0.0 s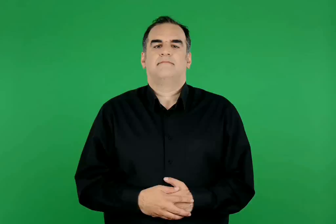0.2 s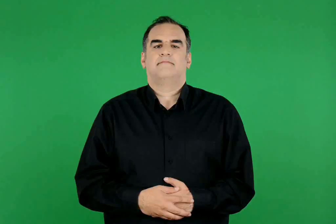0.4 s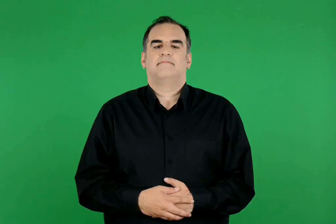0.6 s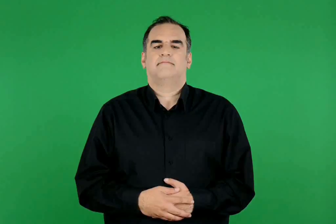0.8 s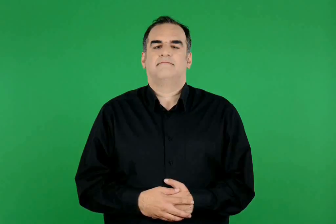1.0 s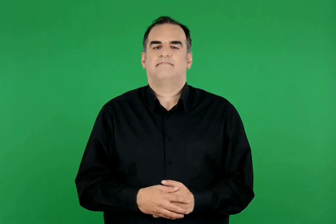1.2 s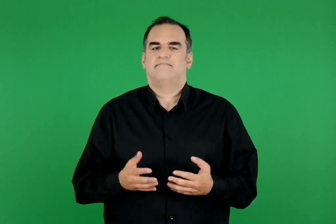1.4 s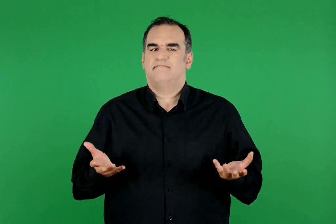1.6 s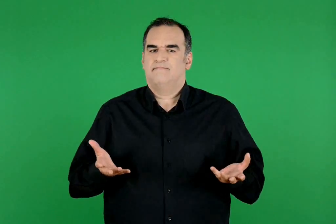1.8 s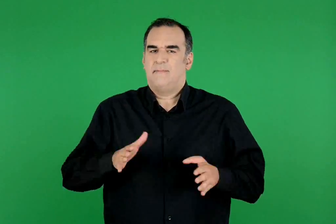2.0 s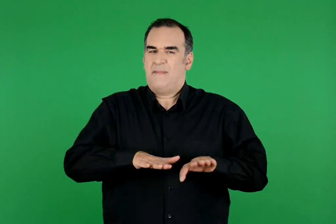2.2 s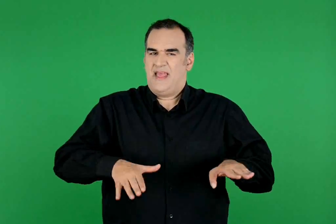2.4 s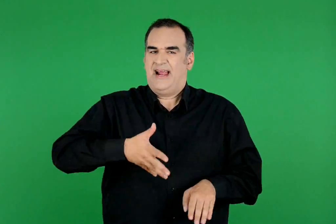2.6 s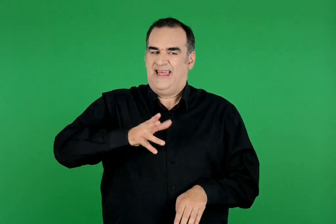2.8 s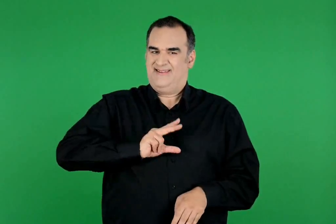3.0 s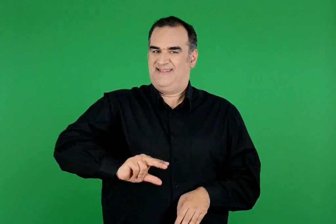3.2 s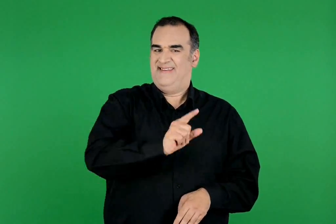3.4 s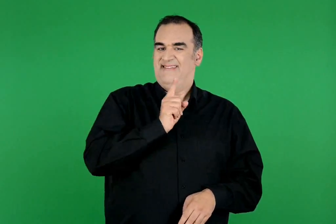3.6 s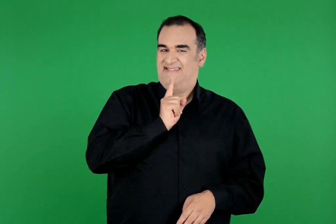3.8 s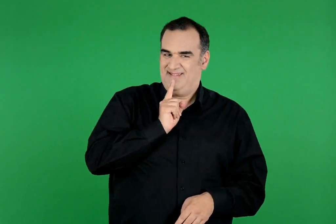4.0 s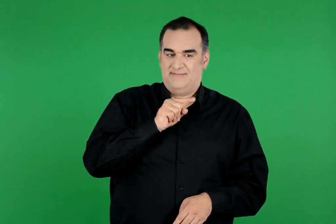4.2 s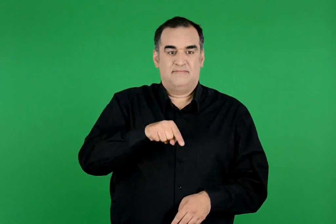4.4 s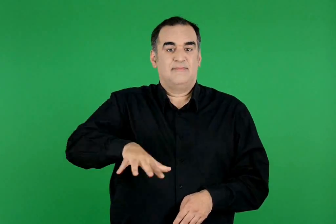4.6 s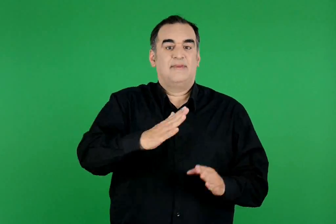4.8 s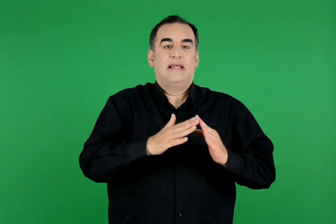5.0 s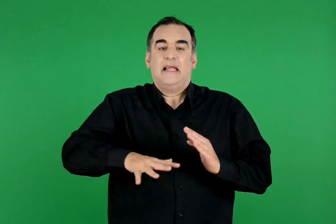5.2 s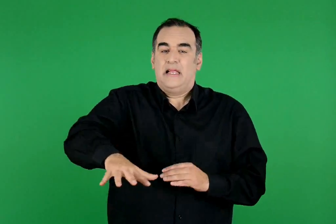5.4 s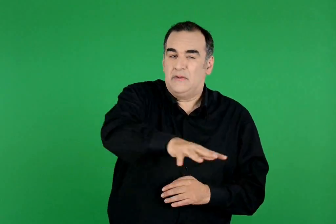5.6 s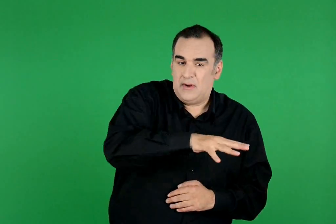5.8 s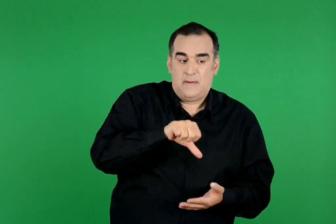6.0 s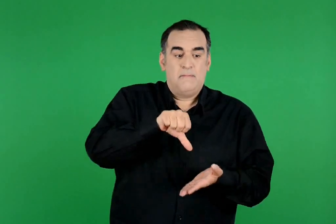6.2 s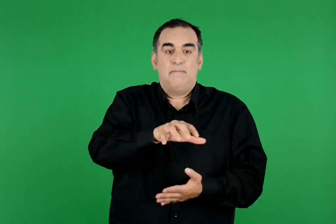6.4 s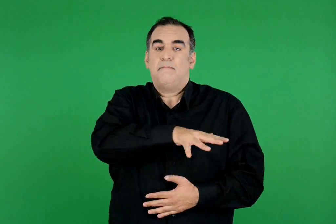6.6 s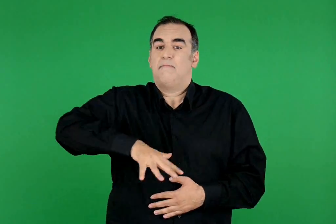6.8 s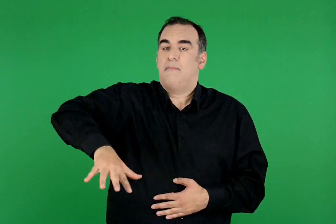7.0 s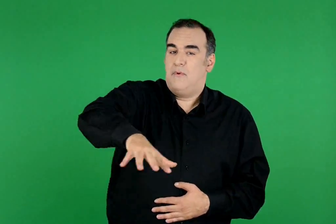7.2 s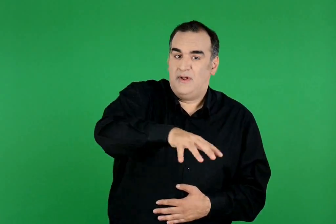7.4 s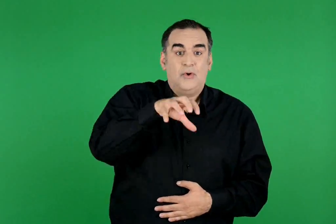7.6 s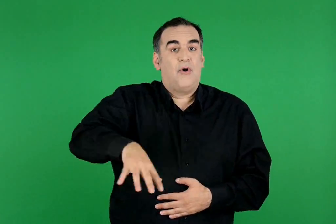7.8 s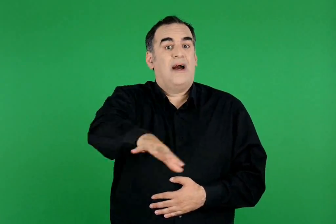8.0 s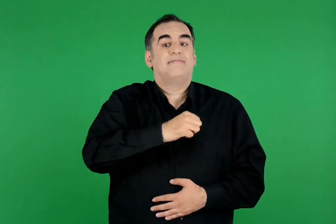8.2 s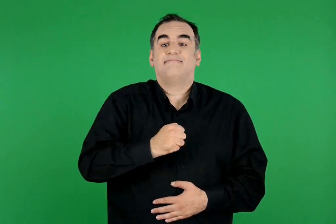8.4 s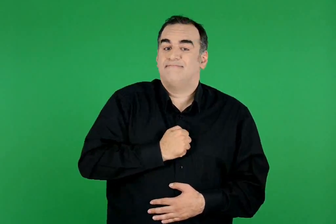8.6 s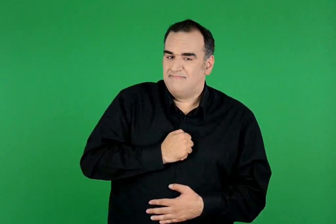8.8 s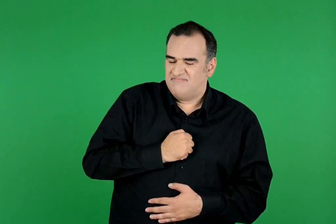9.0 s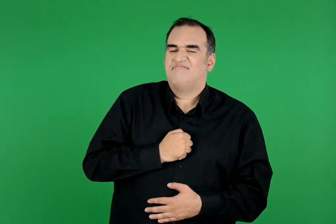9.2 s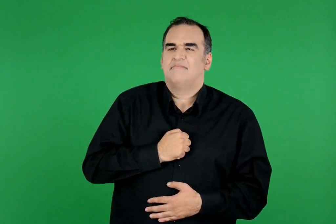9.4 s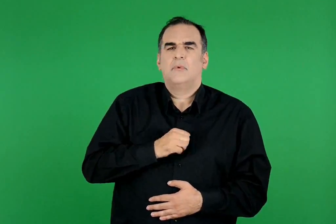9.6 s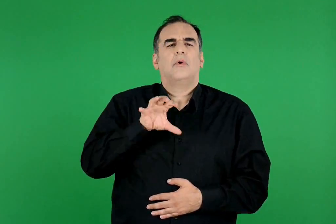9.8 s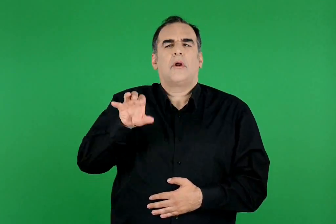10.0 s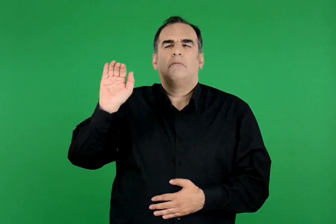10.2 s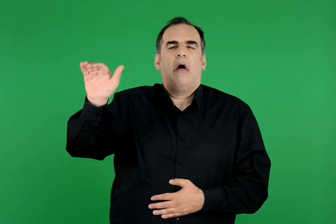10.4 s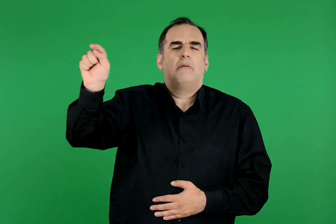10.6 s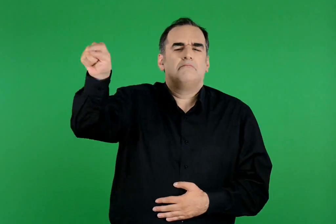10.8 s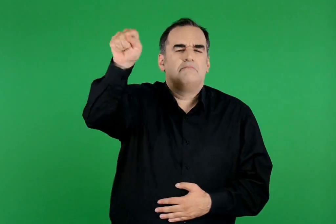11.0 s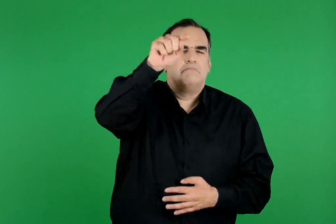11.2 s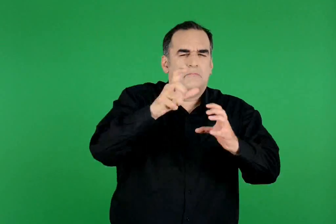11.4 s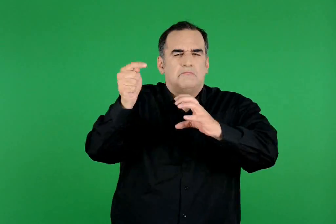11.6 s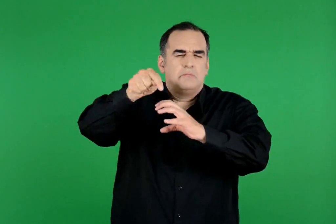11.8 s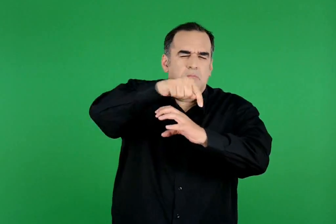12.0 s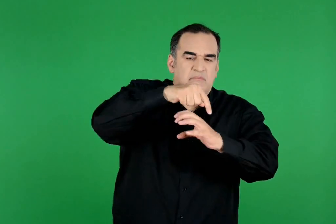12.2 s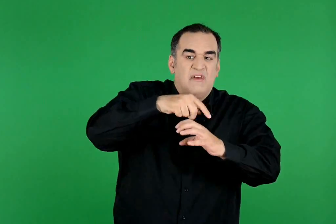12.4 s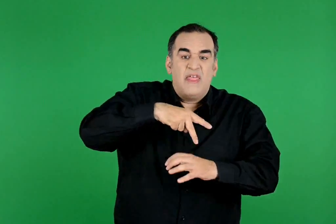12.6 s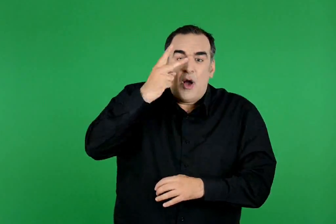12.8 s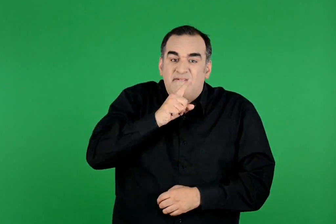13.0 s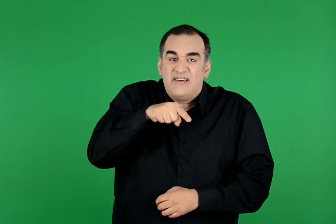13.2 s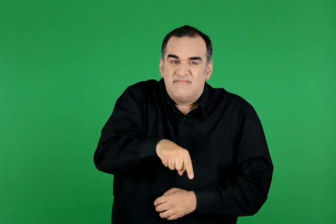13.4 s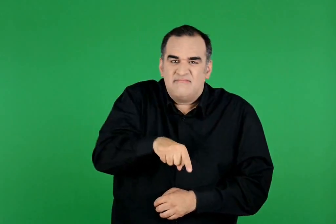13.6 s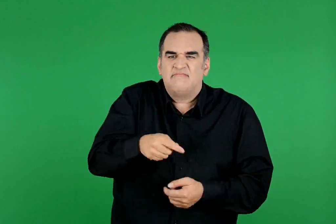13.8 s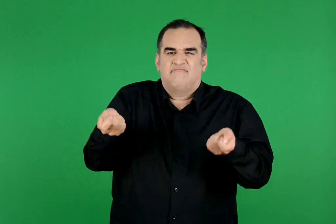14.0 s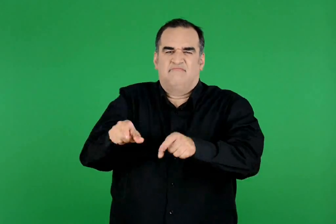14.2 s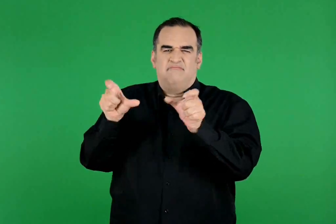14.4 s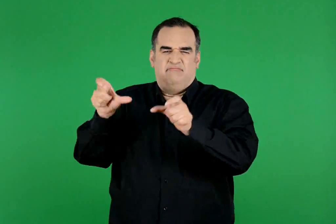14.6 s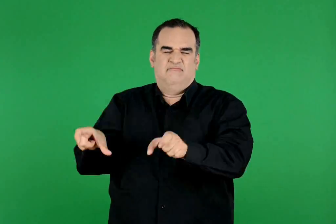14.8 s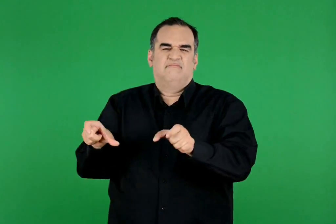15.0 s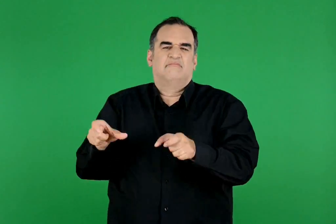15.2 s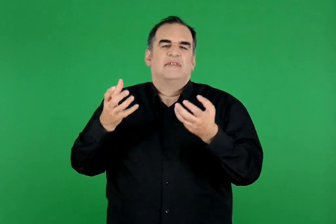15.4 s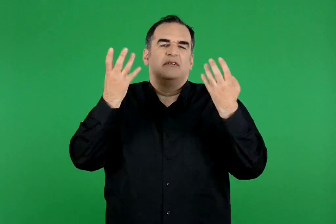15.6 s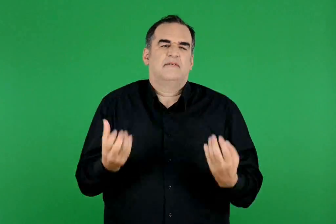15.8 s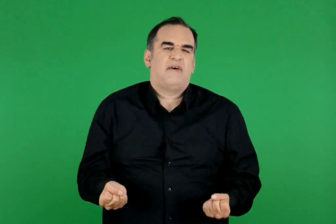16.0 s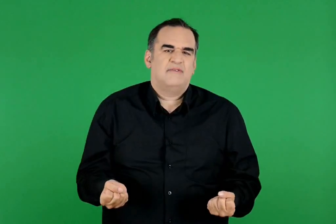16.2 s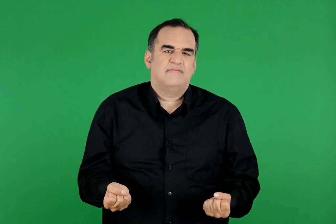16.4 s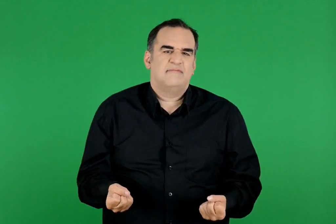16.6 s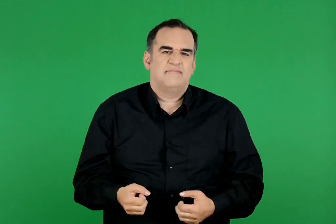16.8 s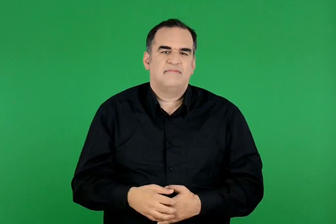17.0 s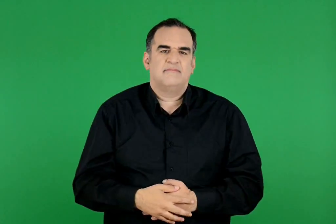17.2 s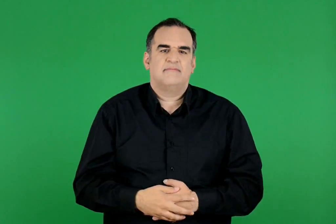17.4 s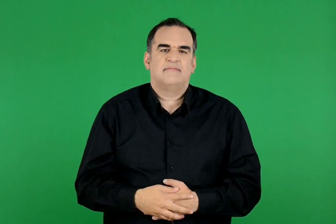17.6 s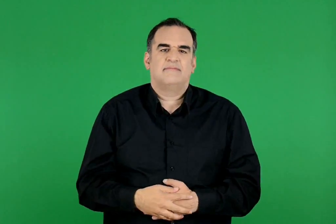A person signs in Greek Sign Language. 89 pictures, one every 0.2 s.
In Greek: υπάρχουν όμως και παιδιά της ηλικίας μας στη γειτονιά μας , στην πόλη μας , στη χώρα μας ή και σε άλλες χώρες , που στερούνται κάποια από τα δικαιώματά τους
